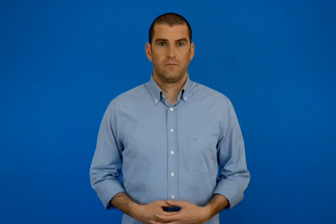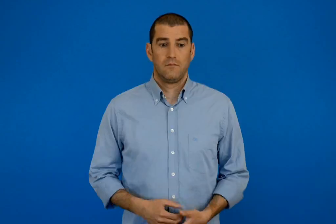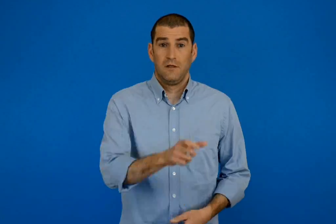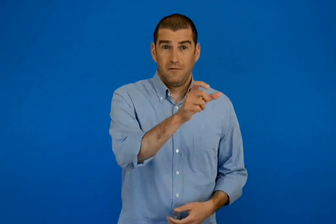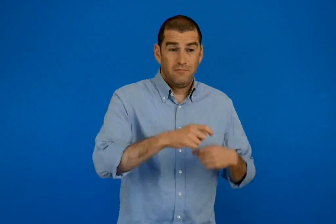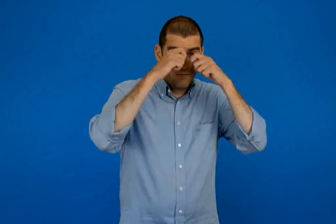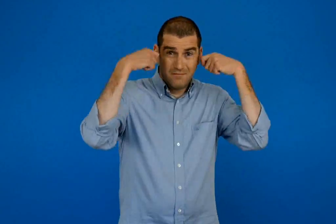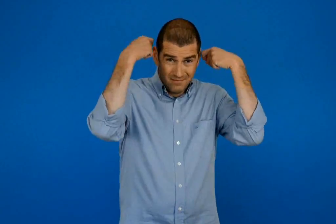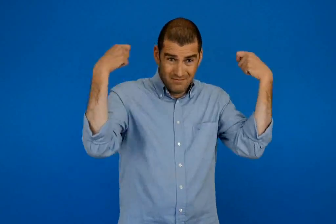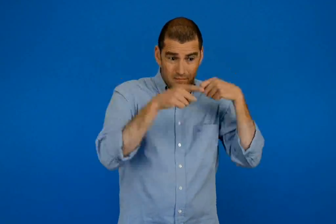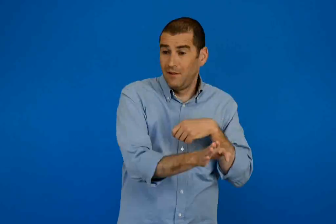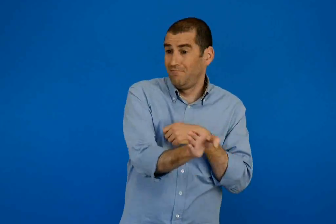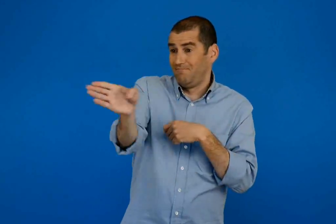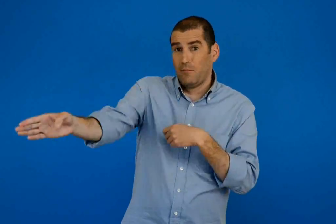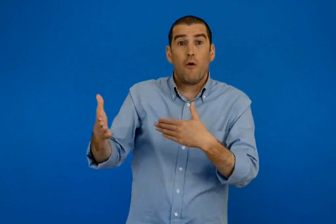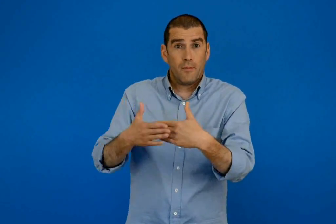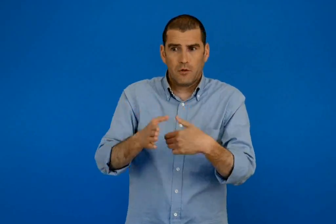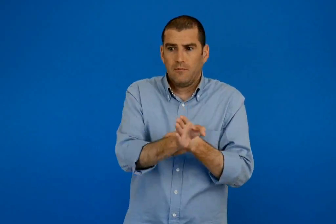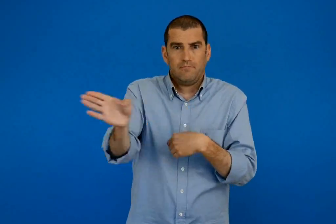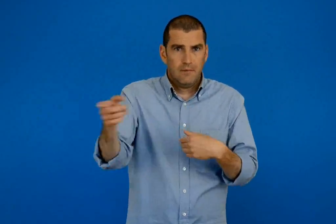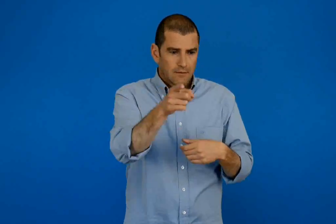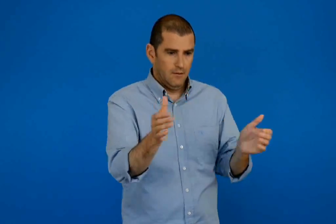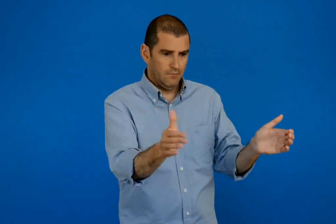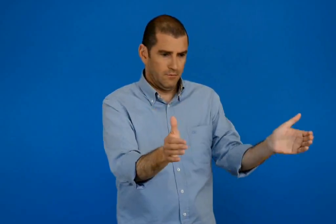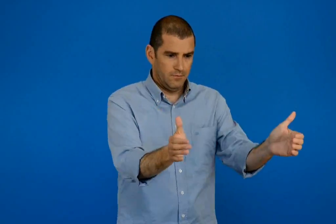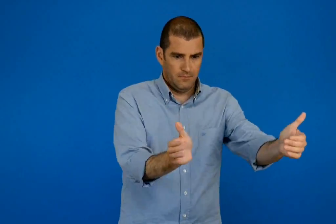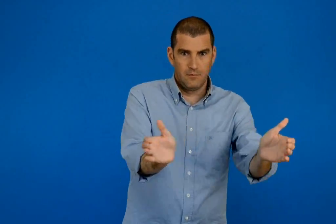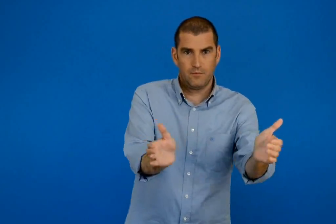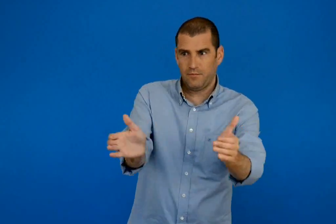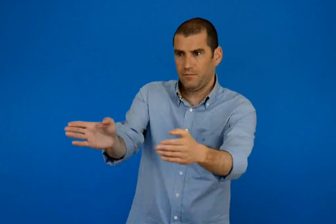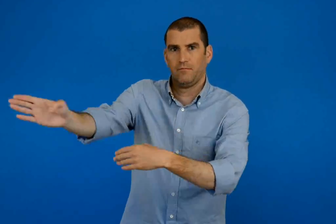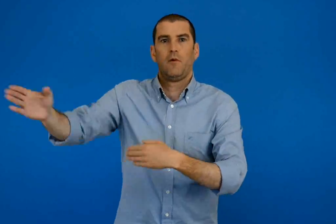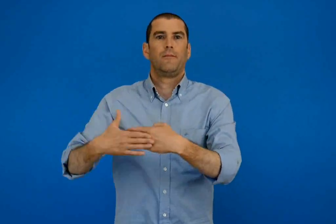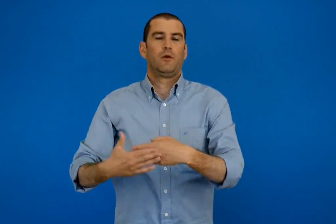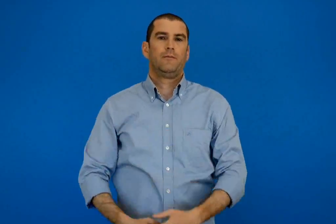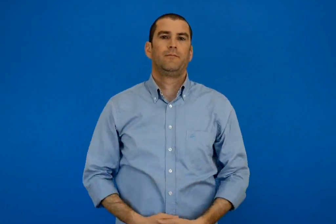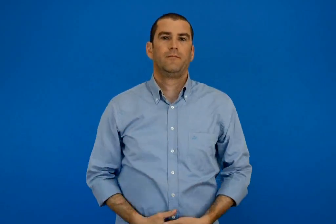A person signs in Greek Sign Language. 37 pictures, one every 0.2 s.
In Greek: δίνω οδηγίες για να πάει στην πόρτα
